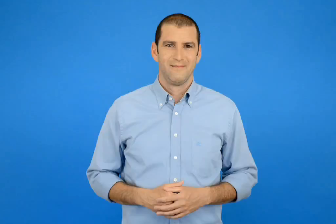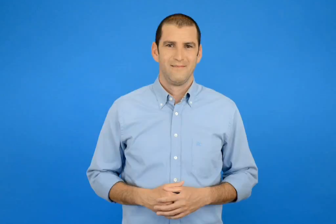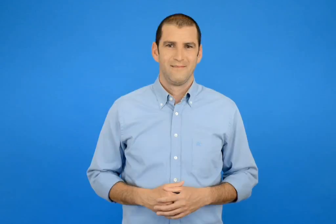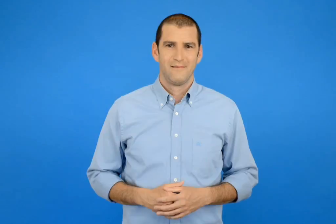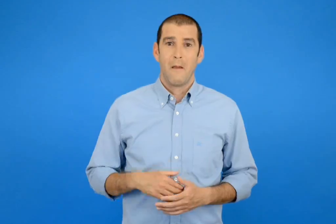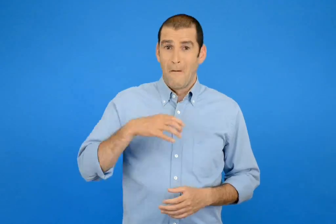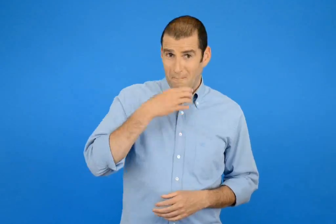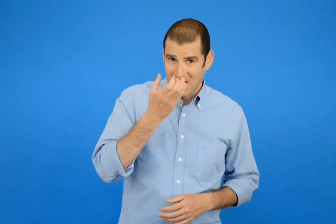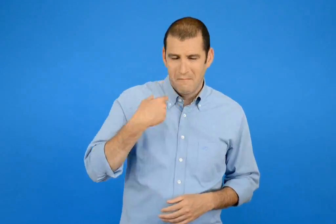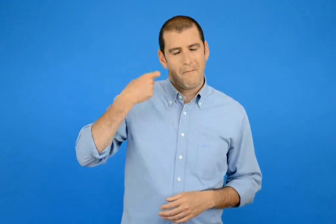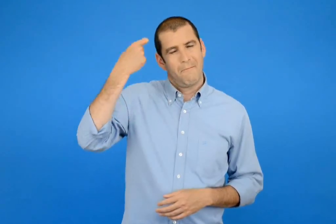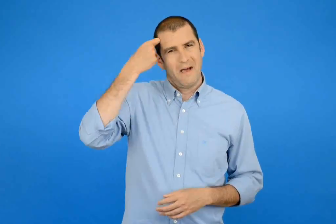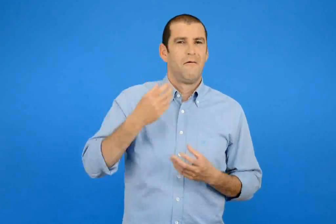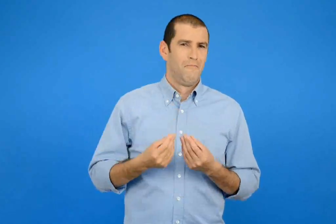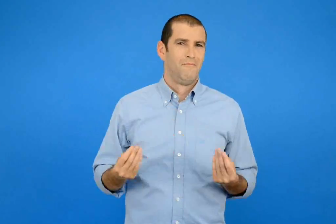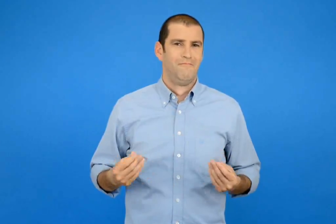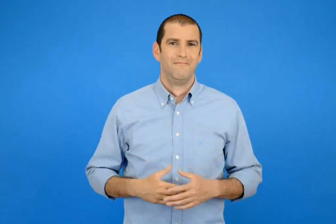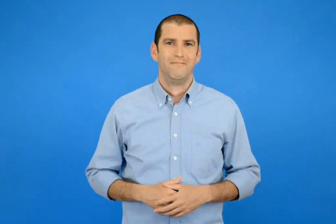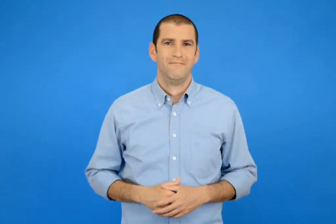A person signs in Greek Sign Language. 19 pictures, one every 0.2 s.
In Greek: μου αρέσουν πολύ τα μήλα
